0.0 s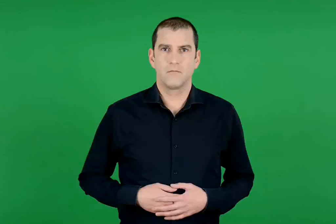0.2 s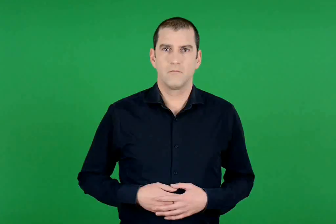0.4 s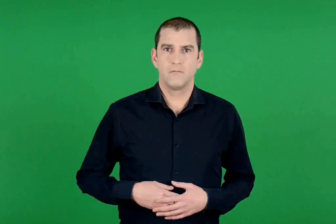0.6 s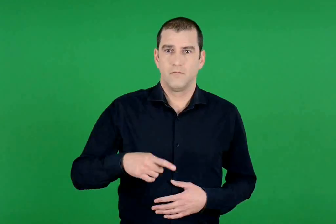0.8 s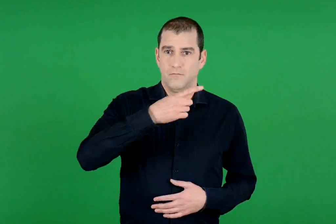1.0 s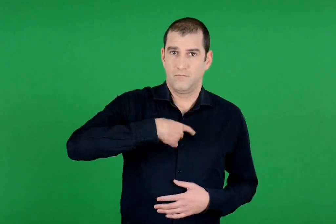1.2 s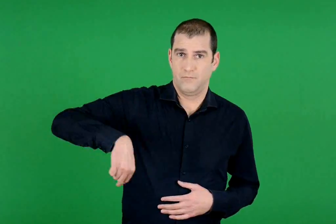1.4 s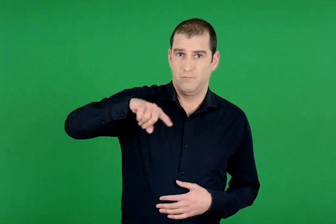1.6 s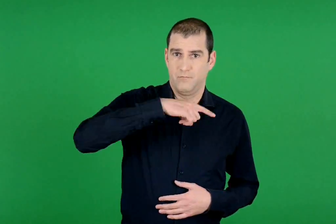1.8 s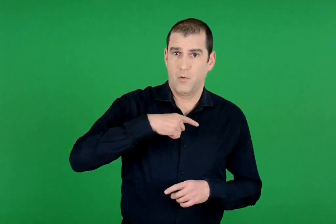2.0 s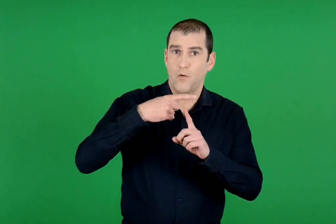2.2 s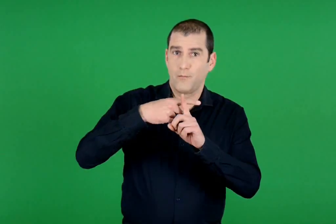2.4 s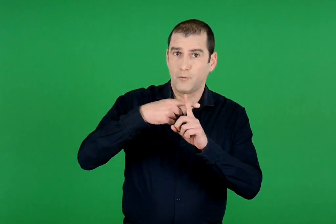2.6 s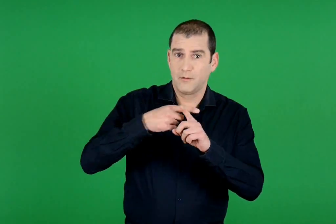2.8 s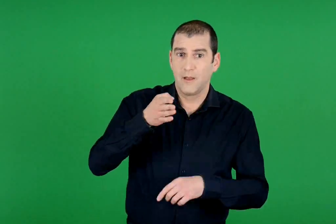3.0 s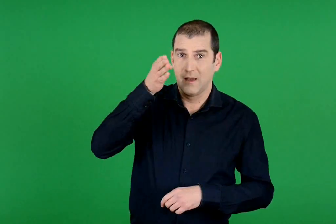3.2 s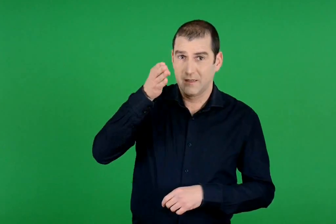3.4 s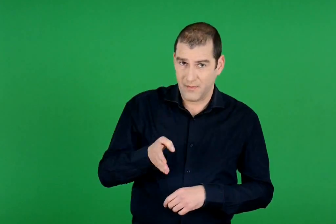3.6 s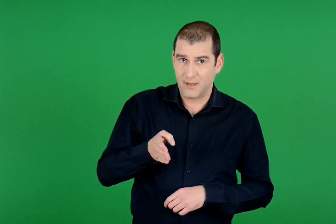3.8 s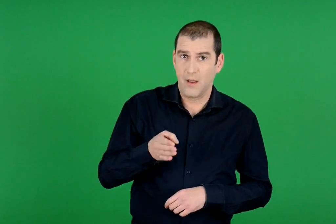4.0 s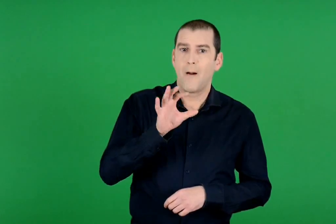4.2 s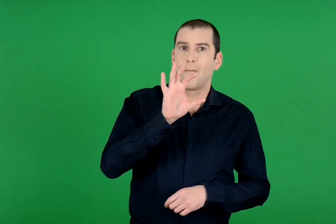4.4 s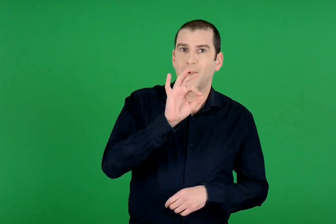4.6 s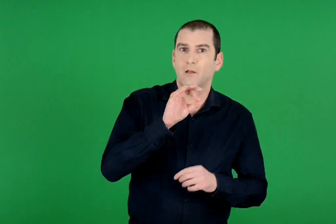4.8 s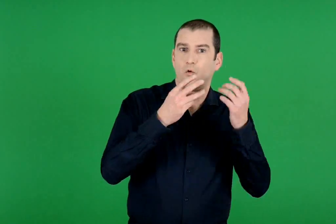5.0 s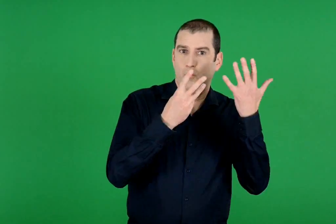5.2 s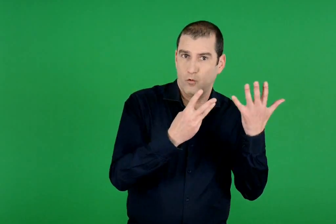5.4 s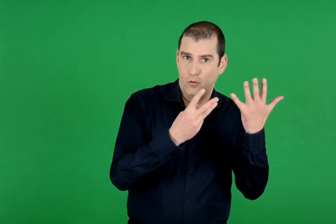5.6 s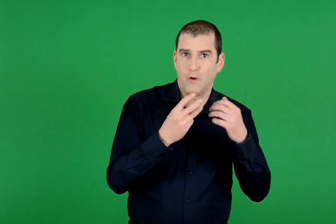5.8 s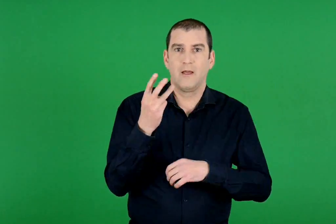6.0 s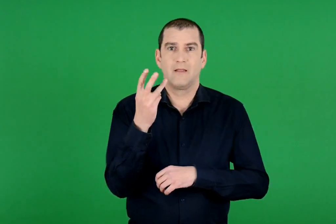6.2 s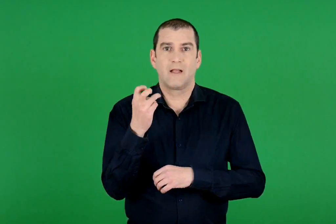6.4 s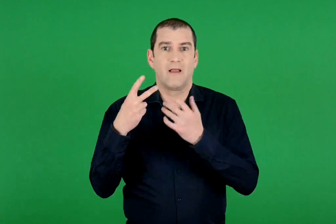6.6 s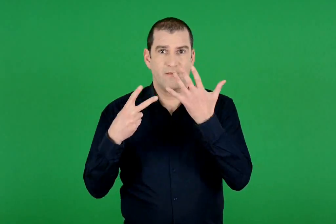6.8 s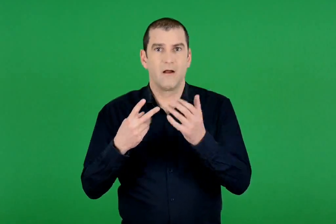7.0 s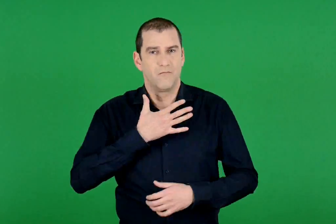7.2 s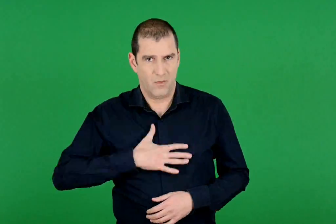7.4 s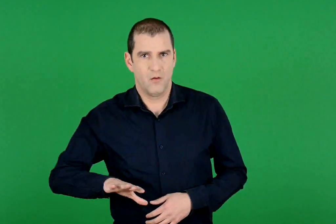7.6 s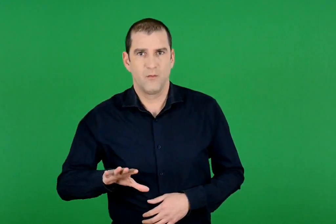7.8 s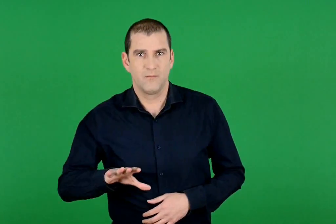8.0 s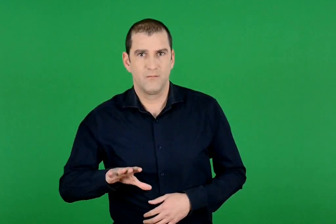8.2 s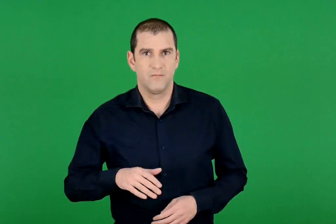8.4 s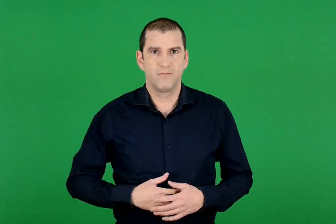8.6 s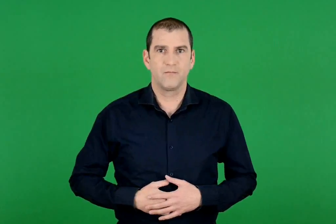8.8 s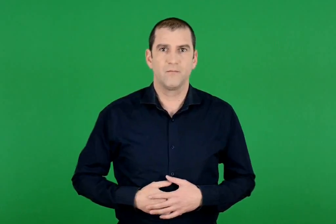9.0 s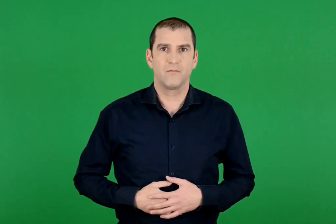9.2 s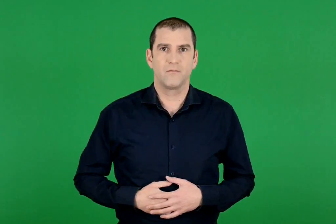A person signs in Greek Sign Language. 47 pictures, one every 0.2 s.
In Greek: θέλουμε να προσθέσουμε κάθετα το 58 με το 37
